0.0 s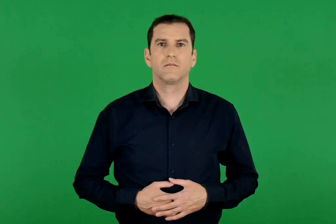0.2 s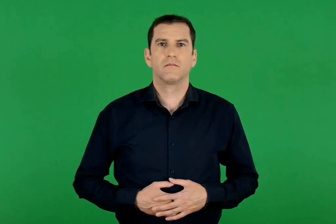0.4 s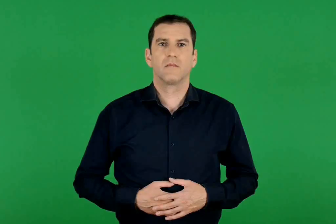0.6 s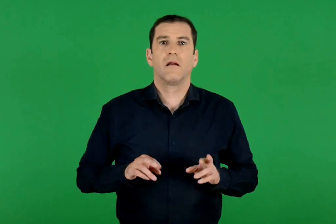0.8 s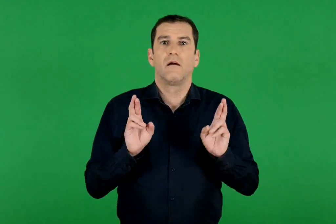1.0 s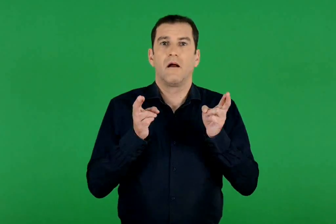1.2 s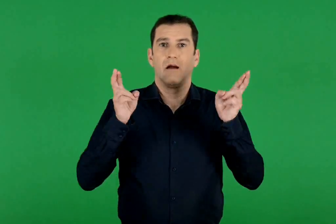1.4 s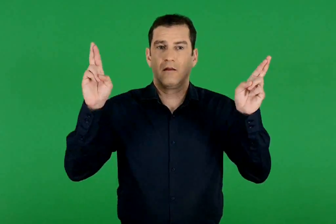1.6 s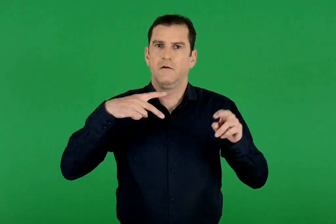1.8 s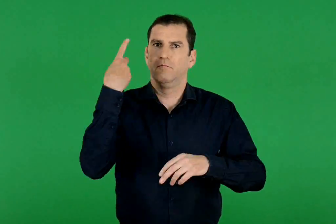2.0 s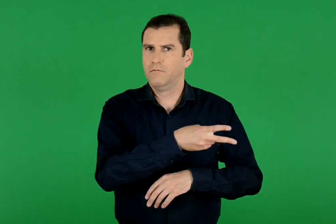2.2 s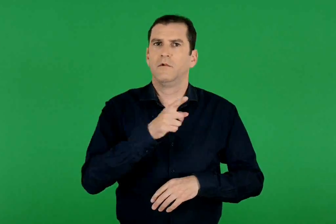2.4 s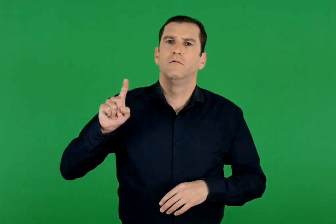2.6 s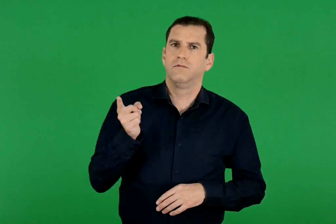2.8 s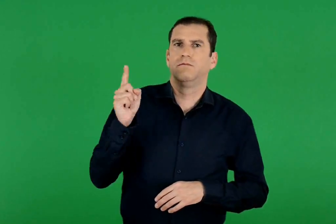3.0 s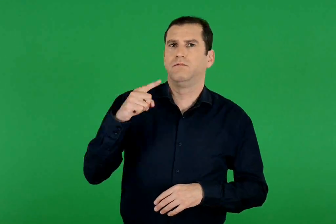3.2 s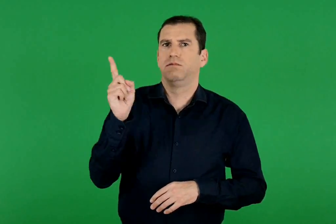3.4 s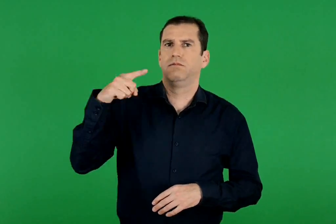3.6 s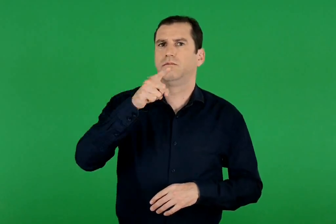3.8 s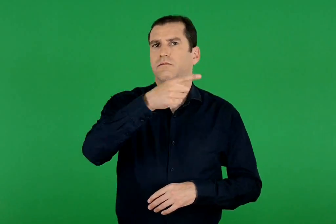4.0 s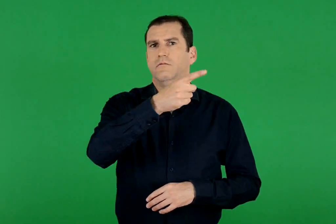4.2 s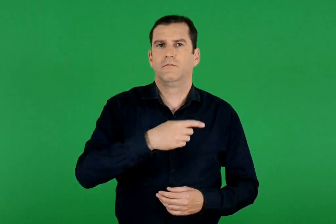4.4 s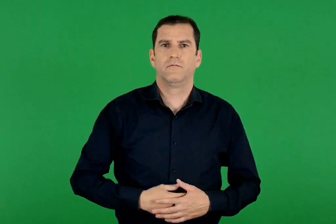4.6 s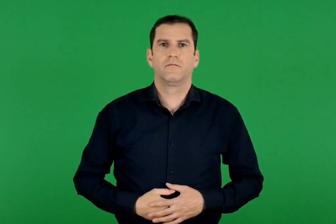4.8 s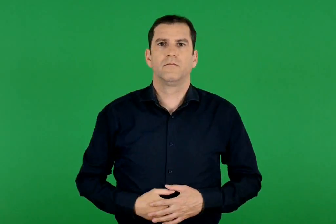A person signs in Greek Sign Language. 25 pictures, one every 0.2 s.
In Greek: το ταξίδι της ενέργειας
